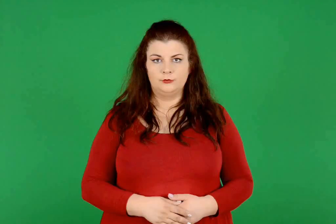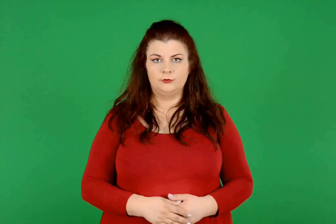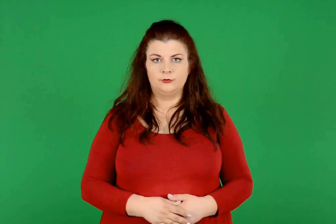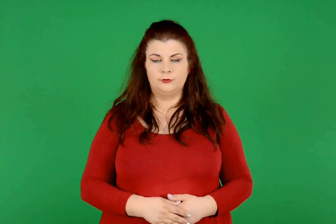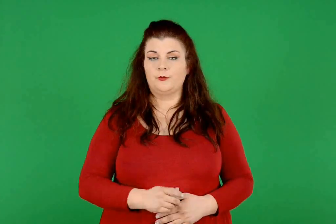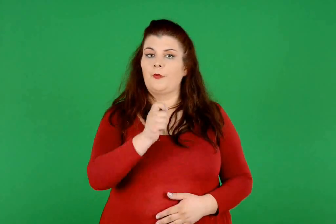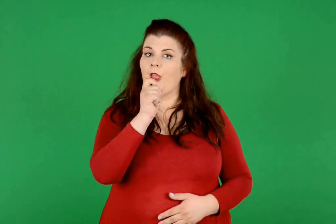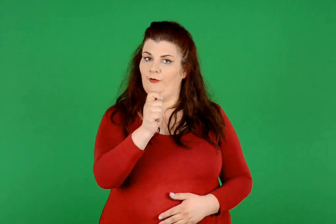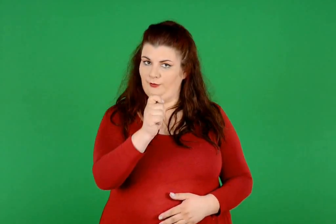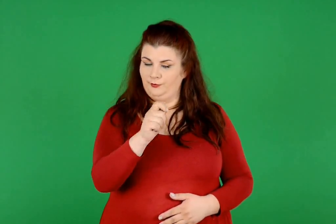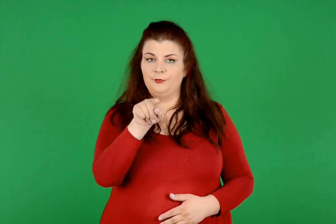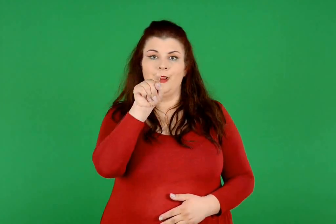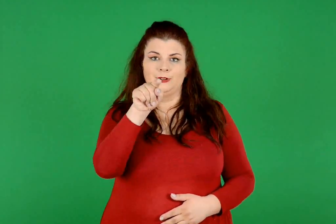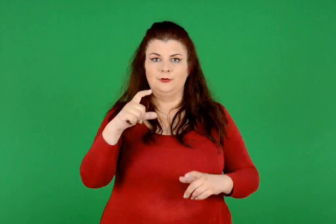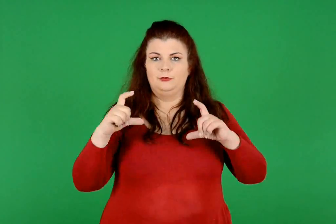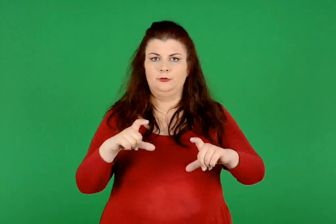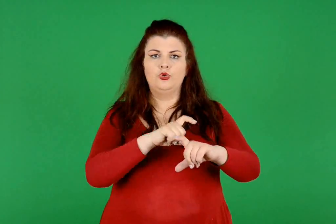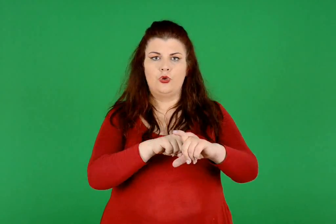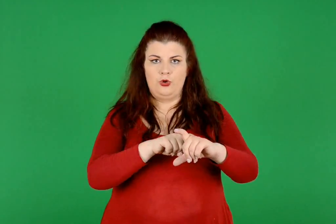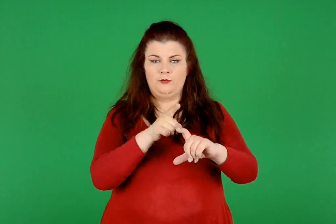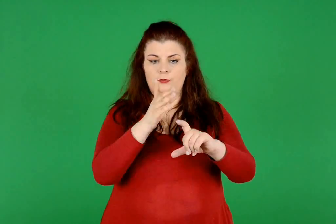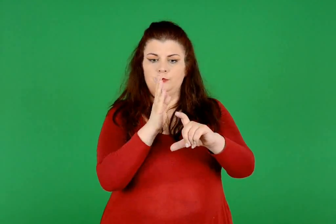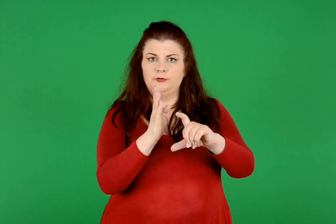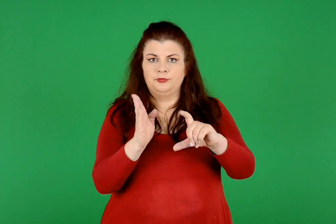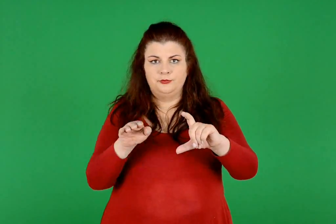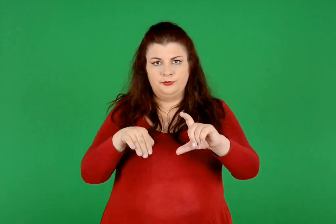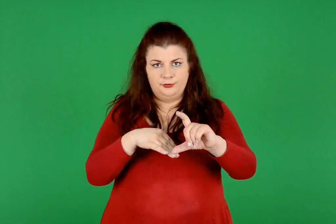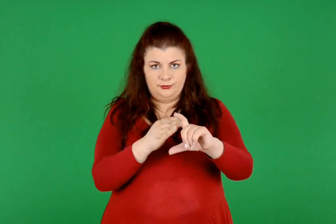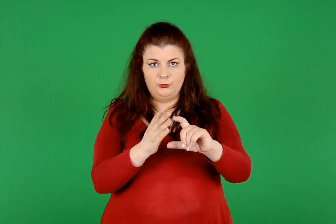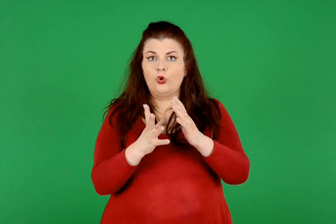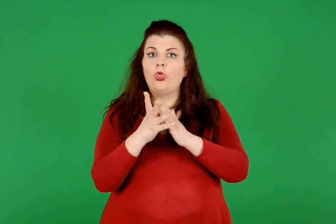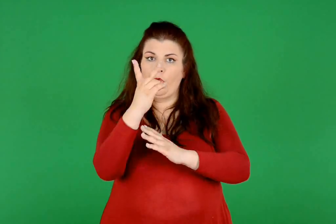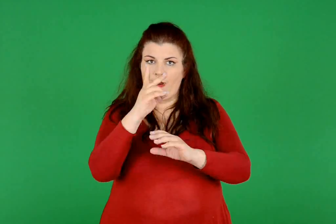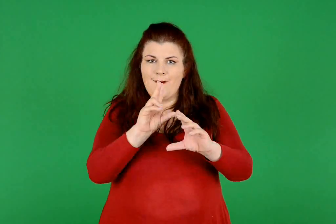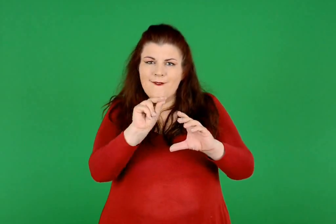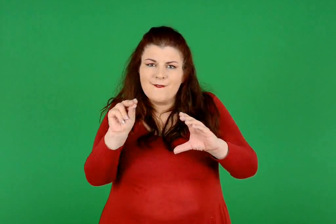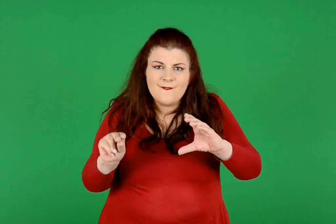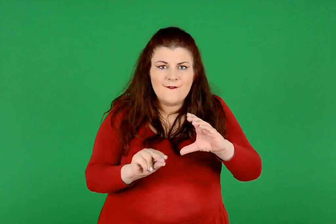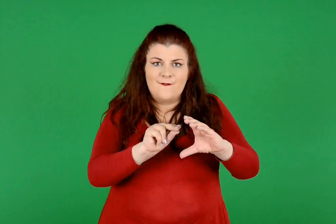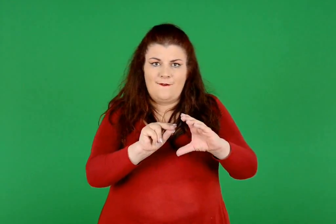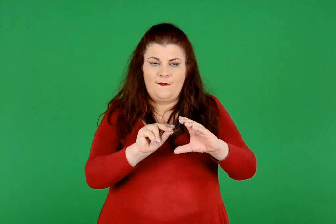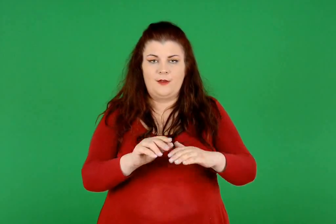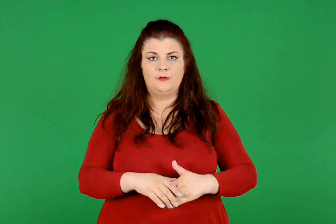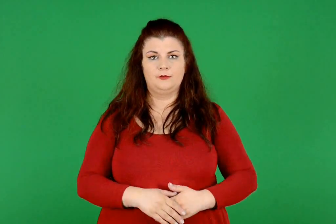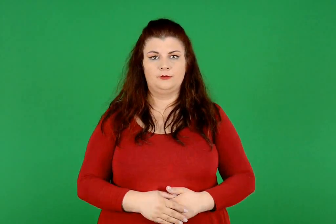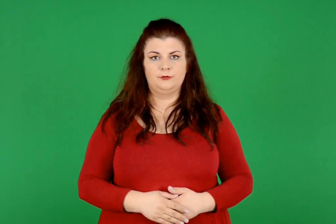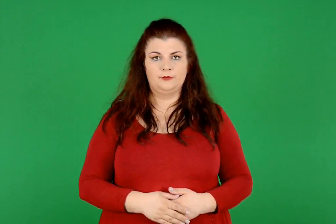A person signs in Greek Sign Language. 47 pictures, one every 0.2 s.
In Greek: α χώρισε την επιφάνεια του ρολογιού σε 12 ίσα μέρη
